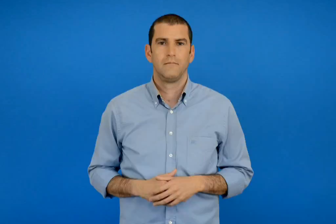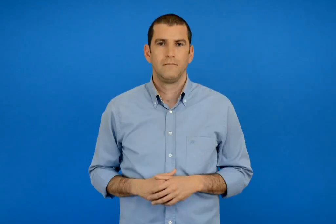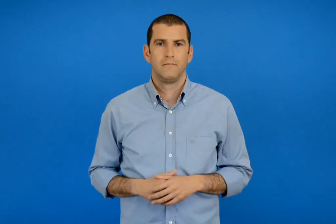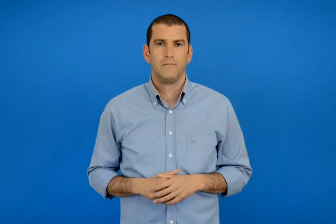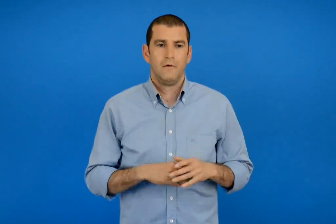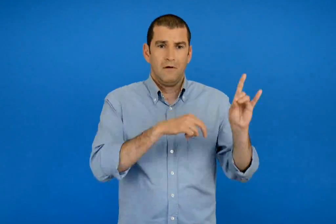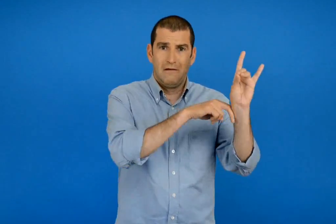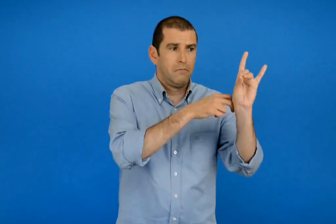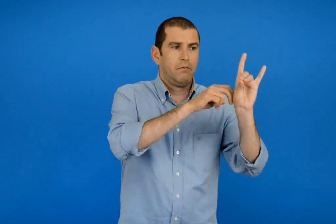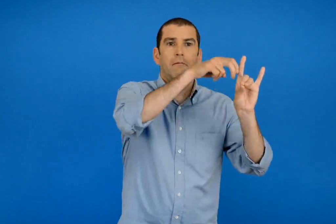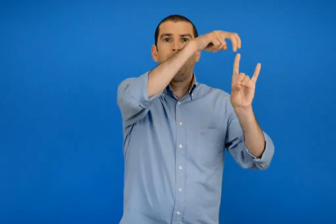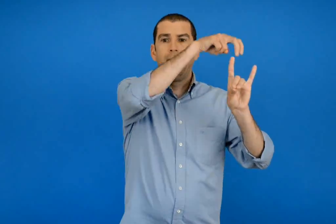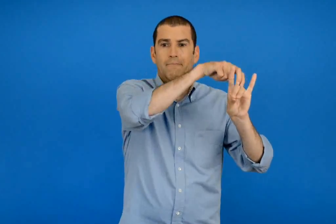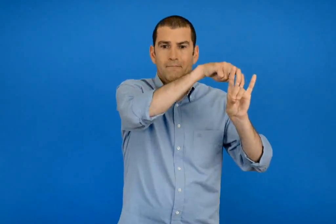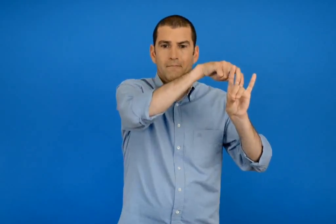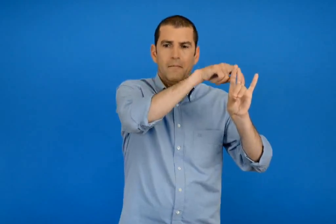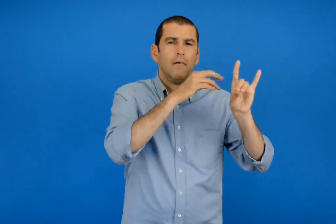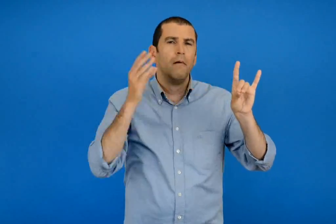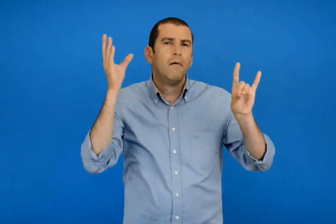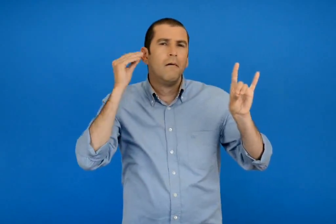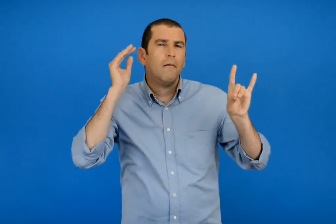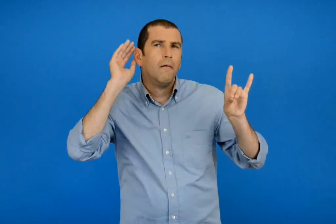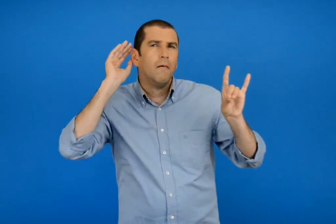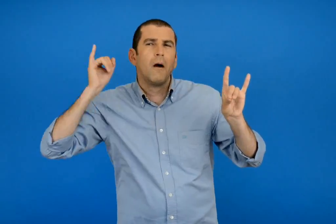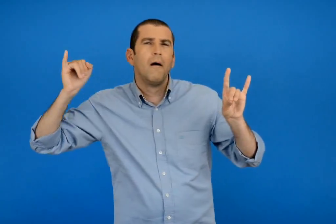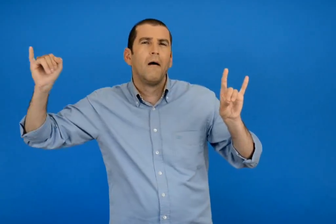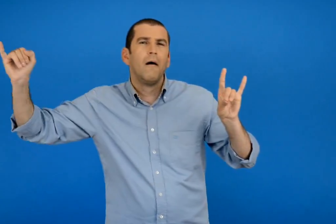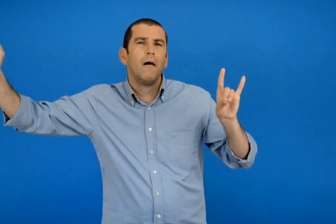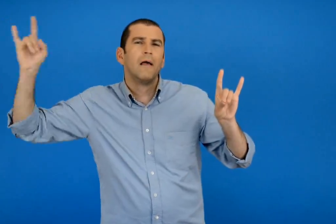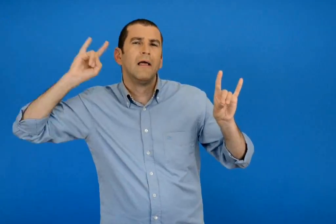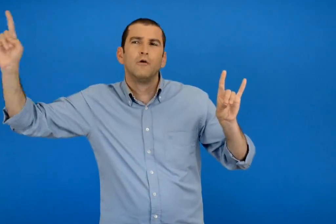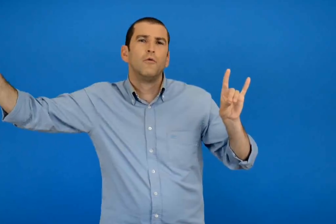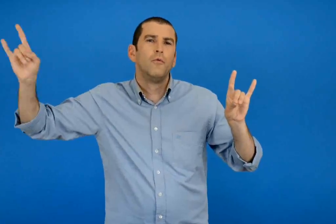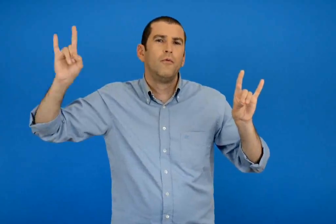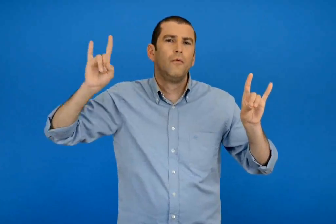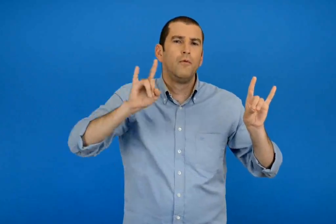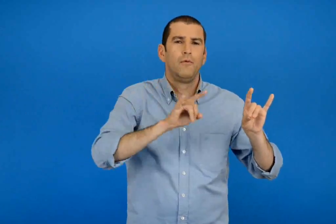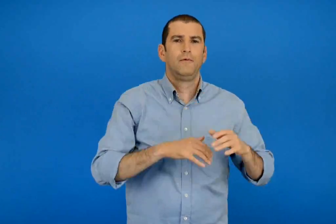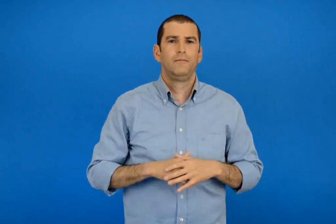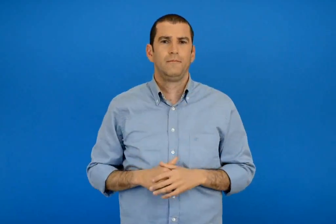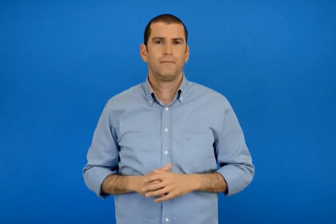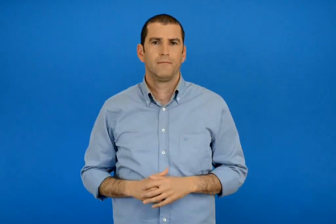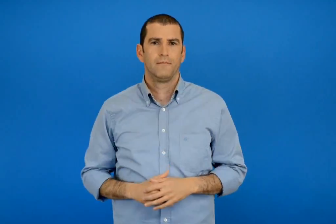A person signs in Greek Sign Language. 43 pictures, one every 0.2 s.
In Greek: έφτασε στο κεφάλι και άκουγε τους ήχους που έφερνε ο αέρας από μακριά
